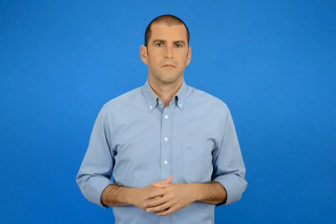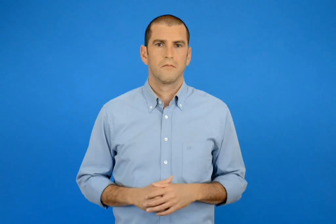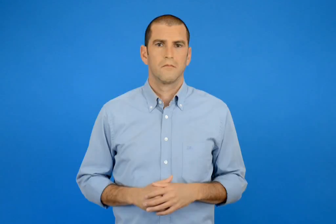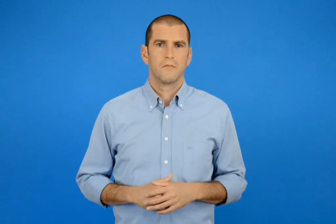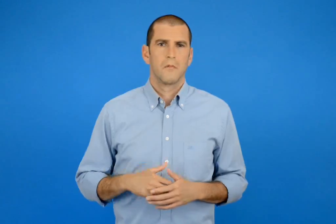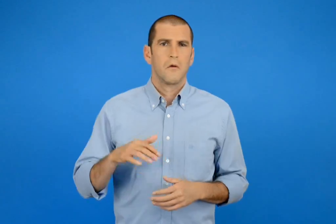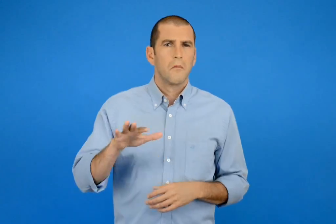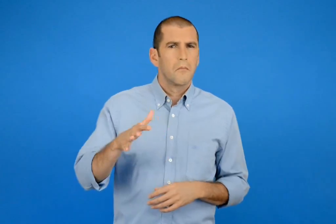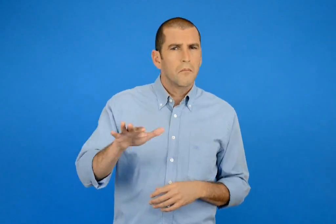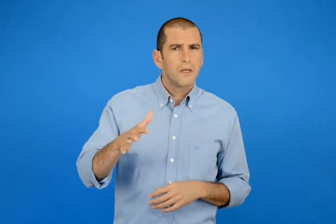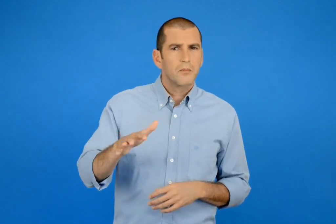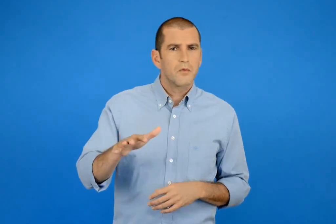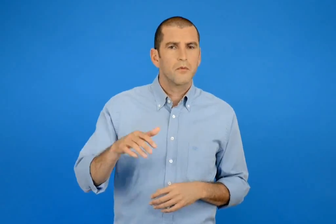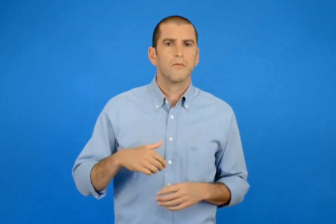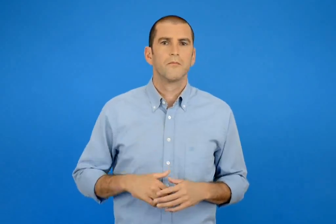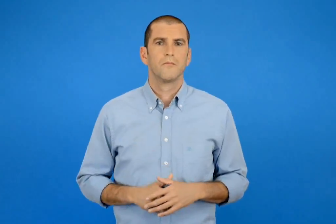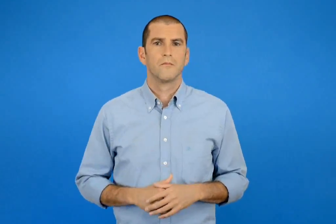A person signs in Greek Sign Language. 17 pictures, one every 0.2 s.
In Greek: περίπου
